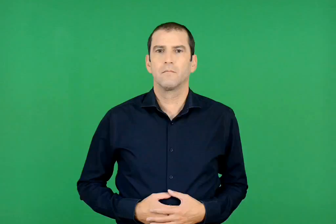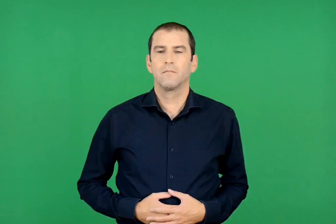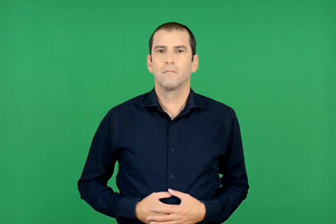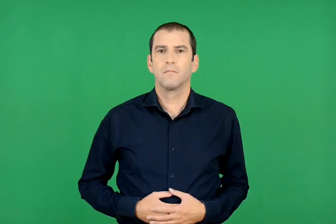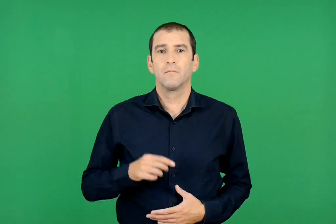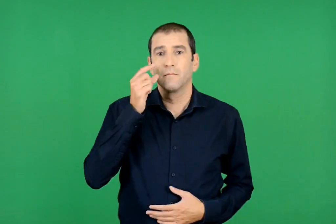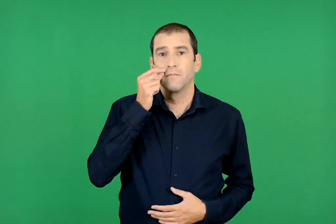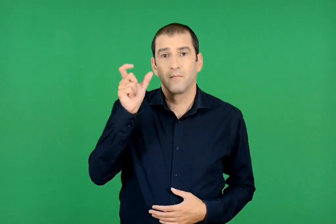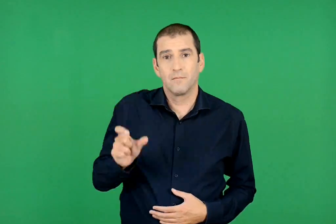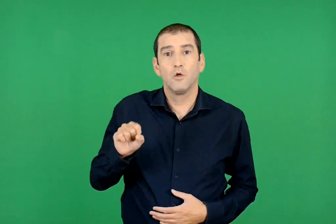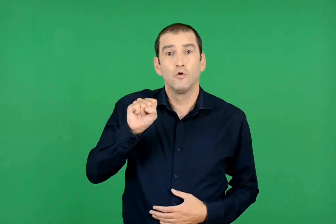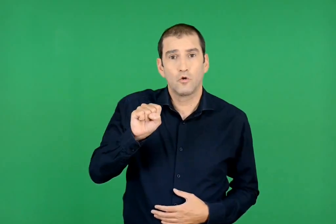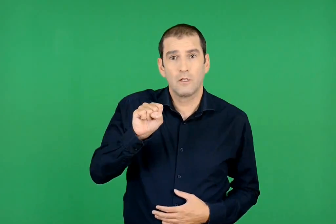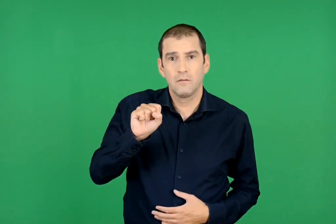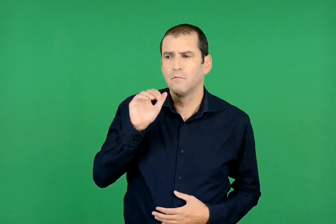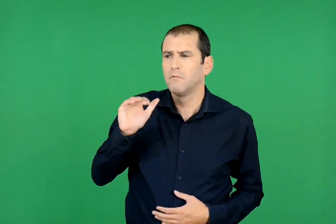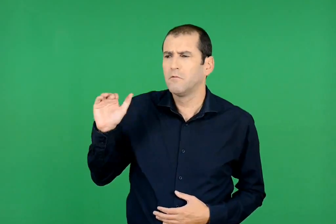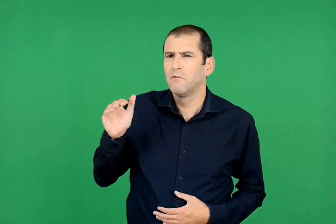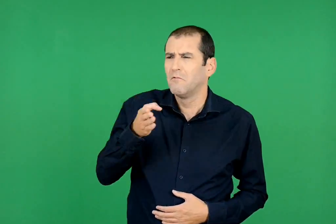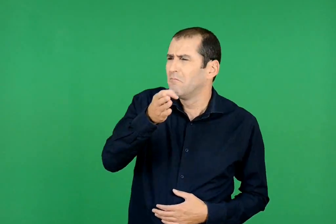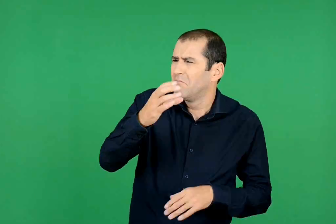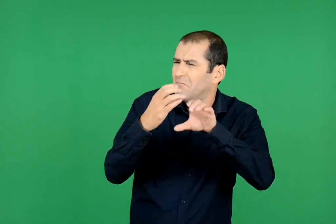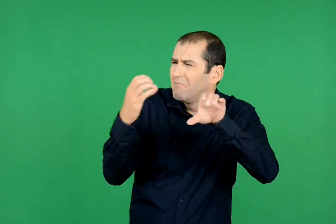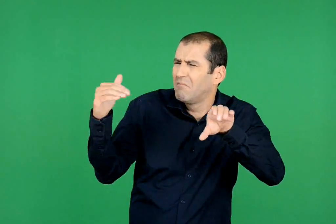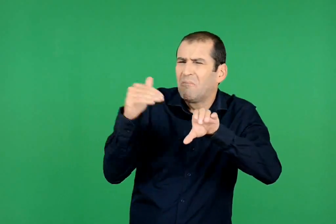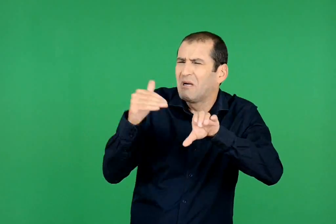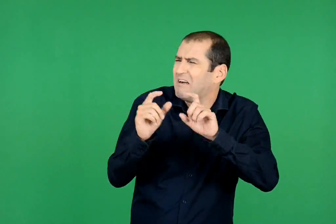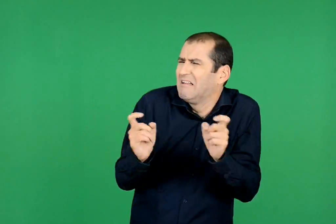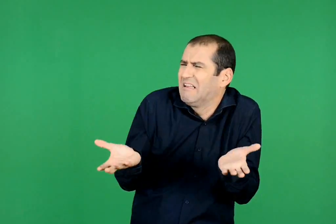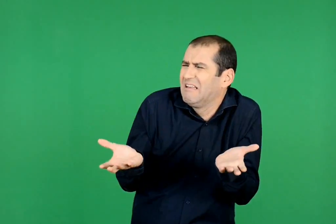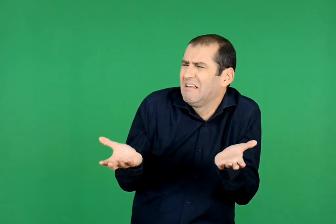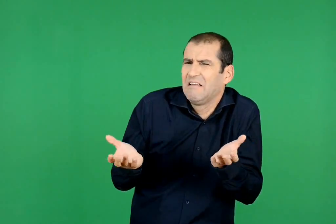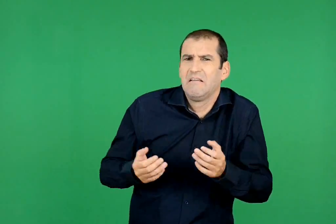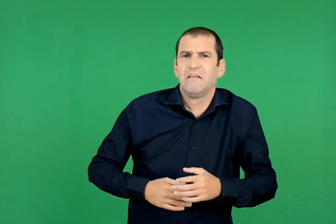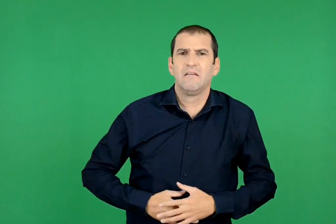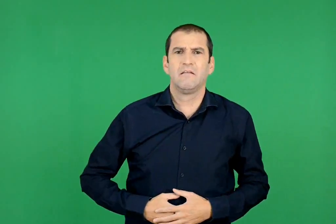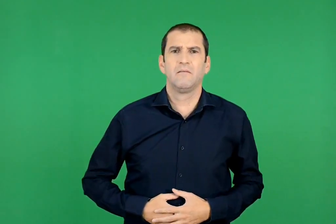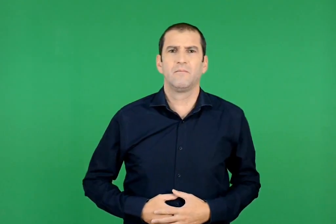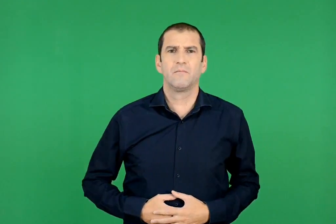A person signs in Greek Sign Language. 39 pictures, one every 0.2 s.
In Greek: τι διάολο κουβαλάνε ; ρωτάει ο σωτήρης
